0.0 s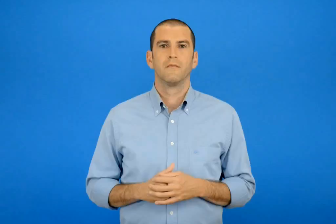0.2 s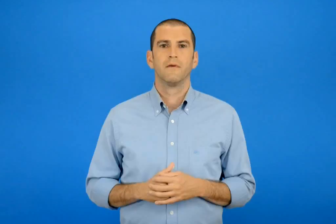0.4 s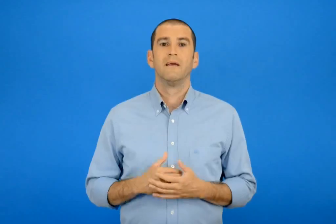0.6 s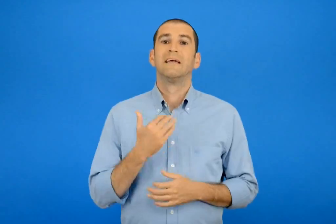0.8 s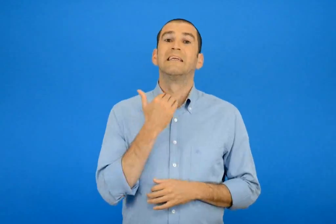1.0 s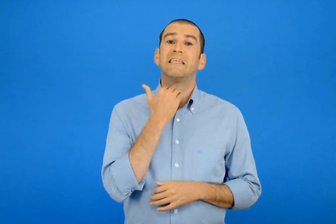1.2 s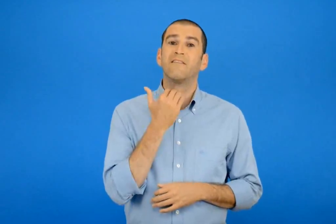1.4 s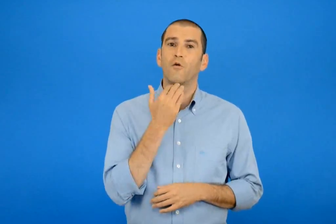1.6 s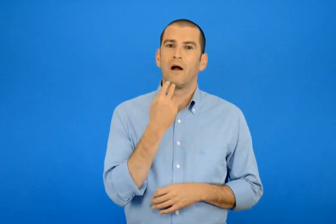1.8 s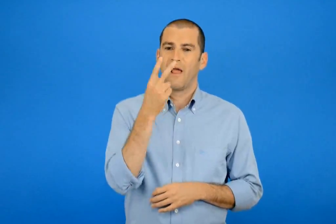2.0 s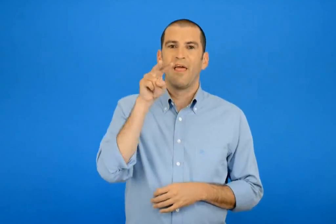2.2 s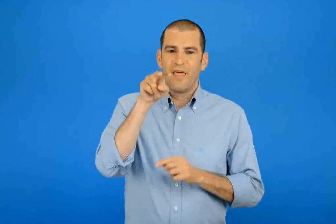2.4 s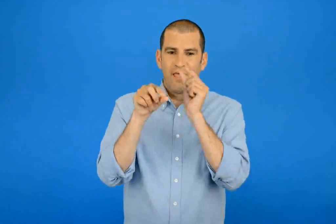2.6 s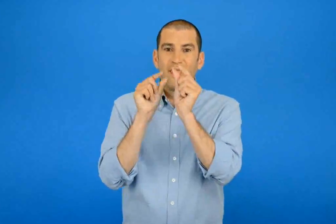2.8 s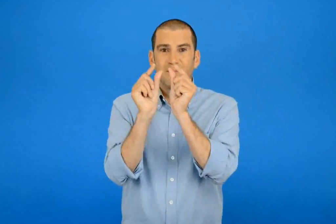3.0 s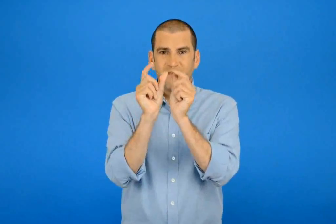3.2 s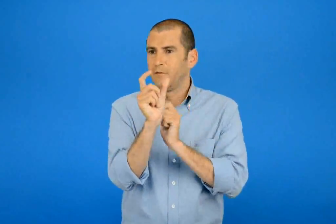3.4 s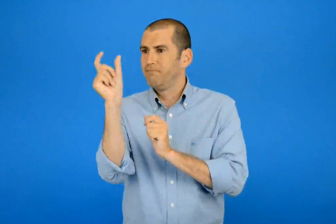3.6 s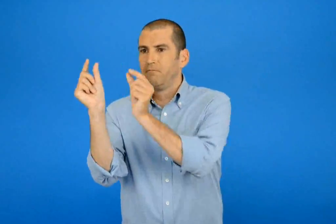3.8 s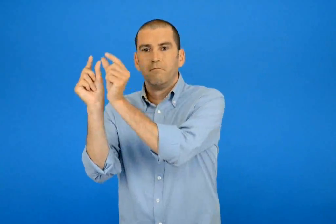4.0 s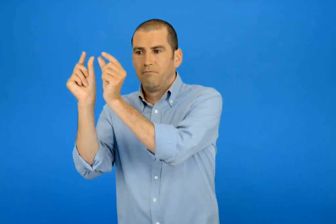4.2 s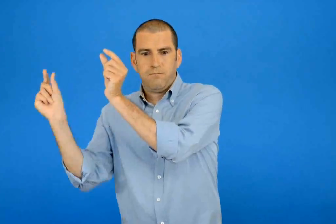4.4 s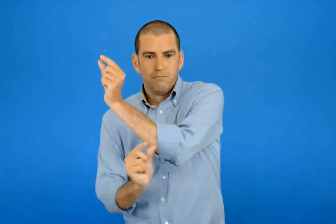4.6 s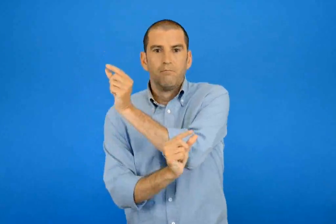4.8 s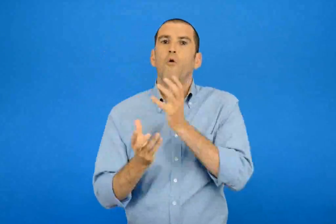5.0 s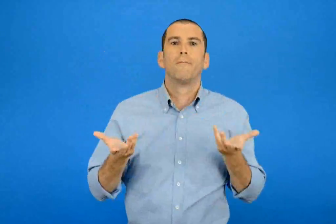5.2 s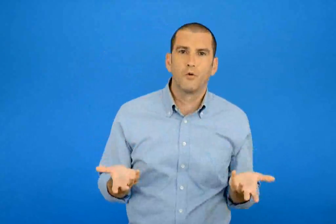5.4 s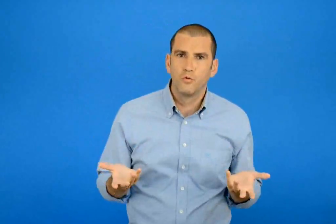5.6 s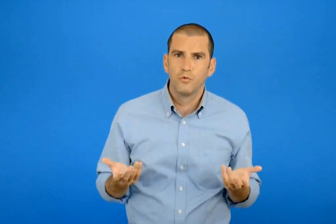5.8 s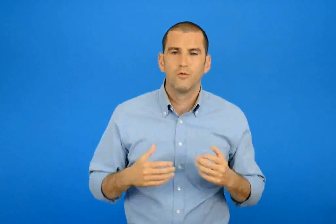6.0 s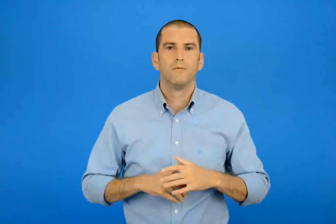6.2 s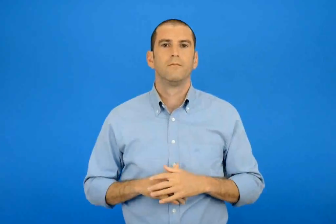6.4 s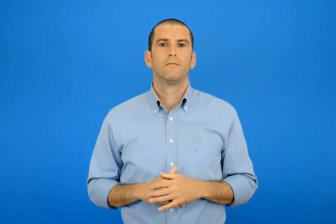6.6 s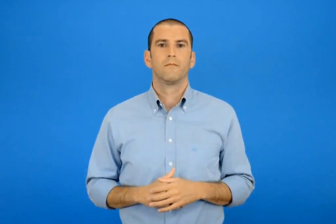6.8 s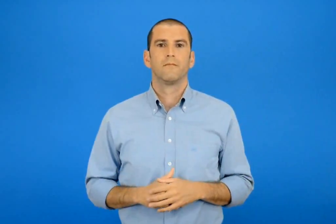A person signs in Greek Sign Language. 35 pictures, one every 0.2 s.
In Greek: πως χωρίζονται τα δίψηφα σύμφωνα ;
